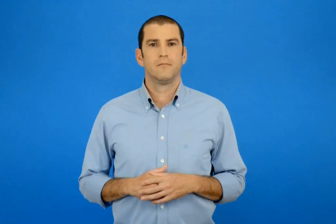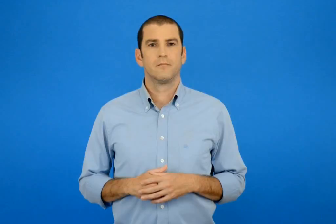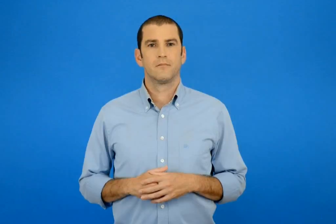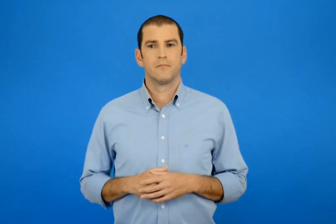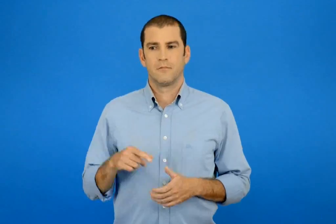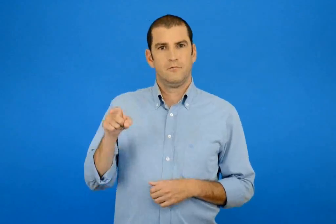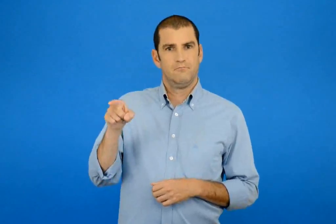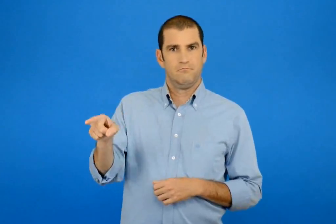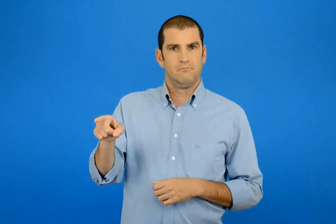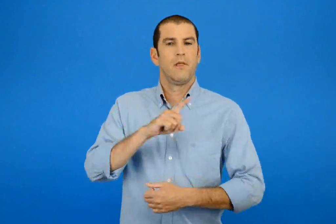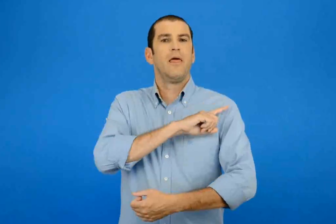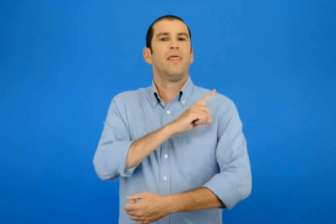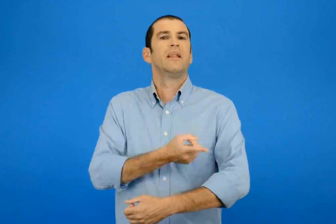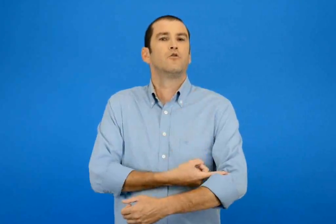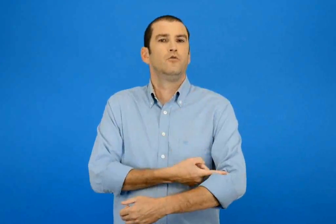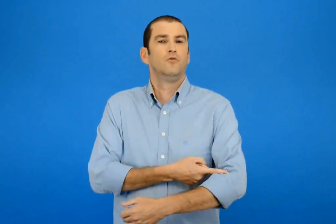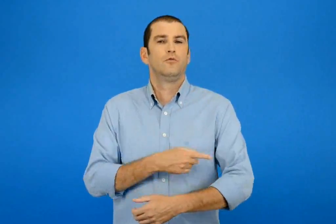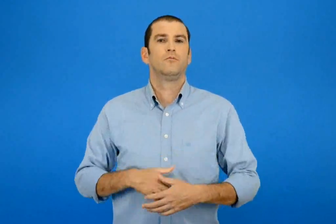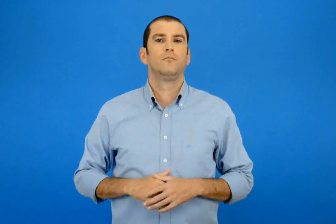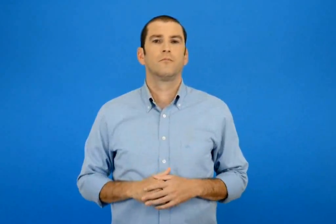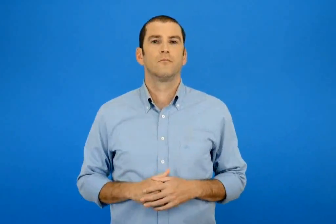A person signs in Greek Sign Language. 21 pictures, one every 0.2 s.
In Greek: δυνατός
